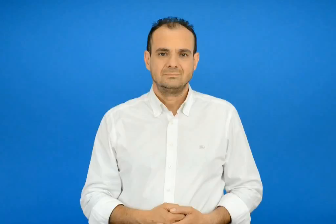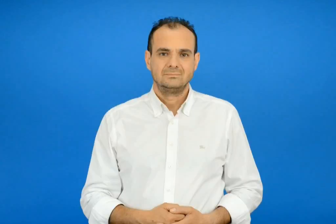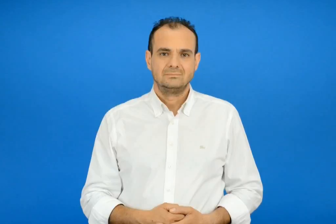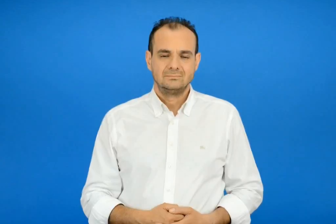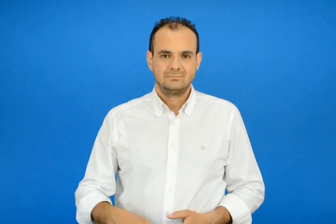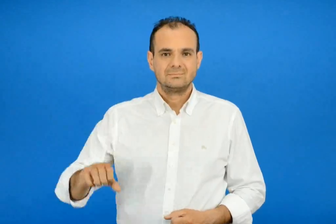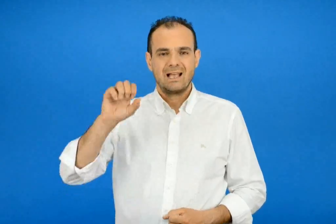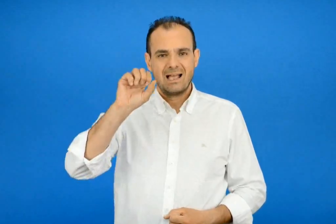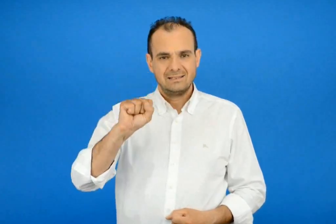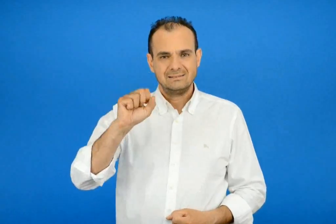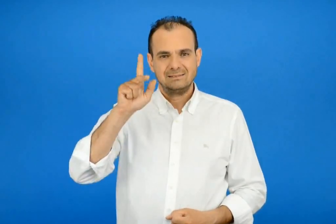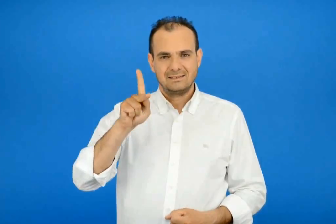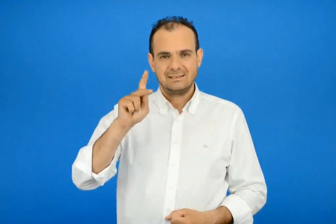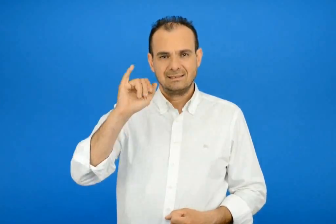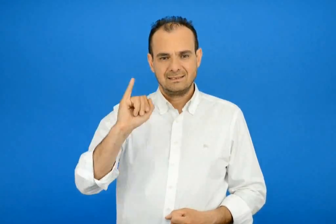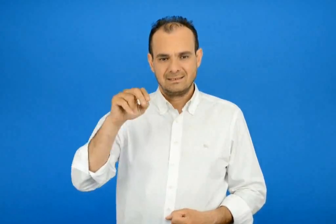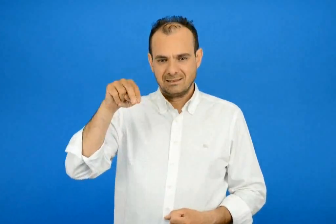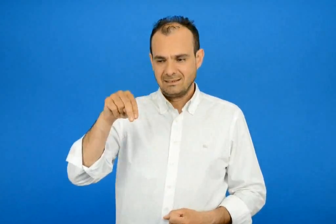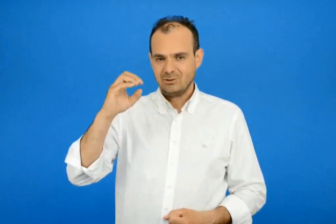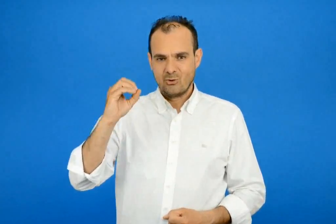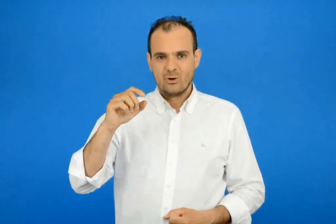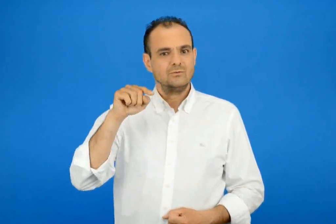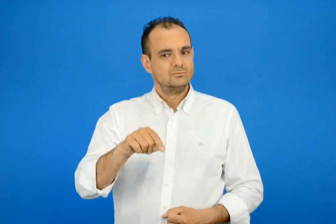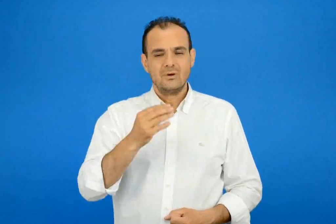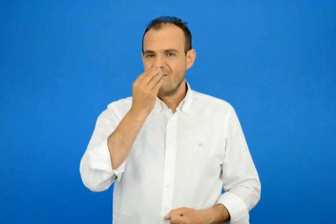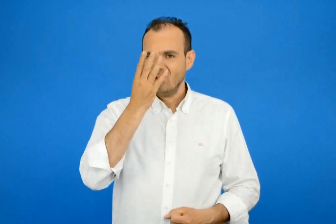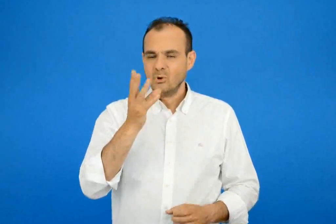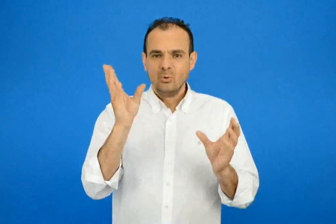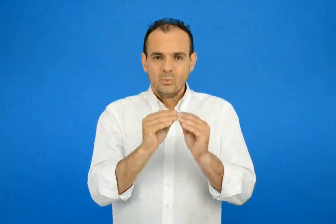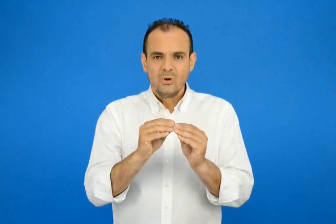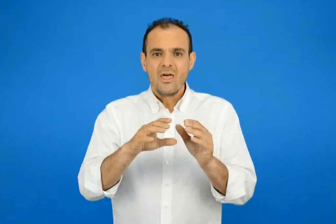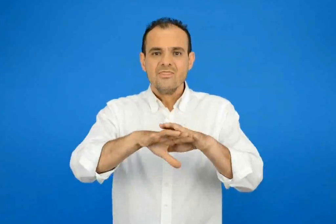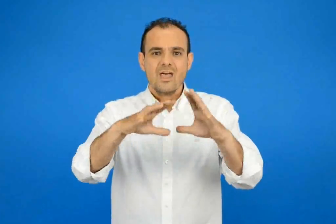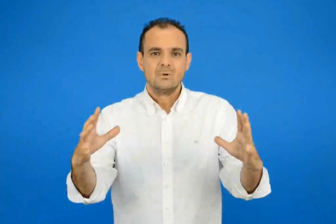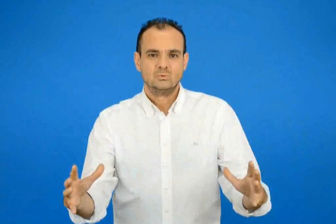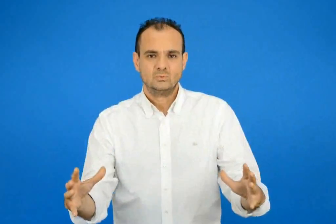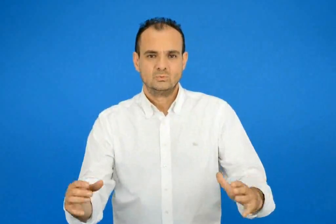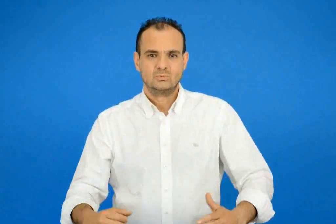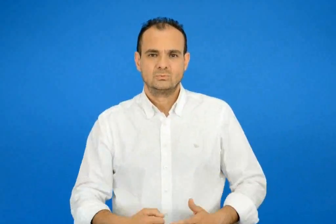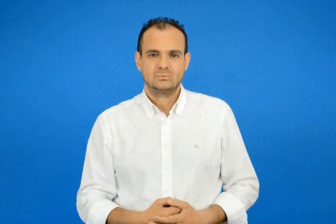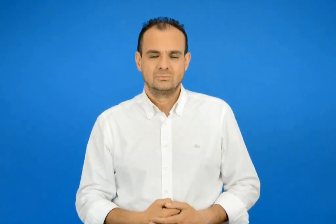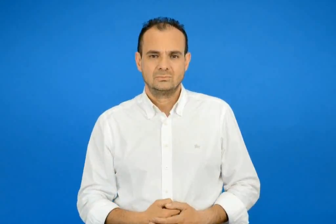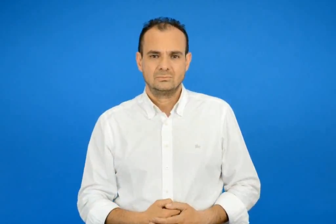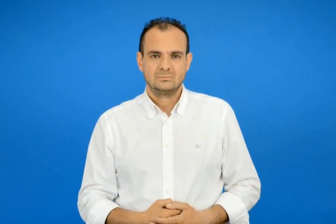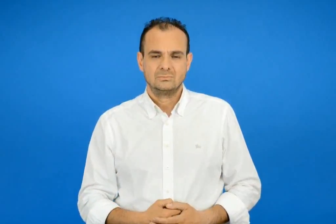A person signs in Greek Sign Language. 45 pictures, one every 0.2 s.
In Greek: σκίνο το φυτό με μορφή θάμνου
